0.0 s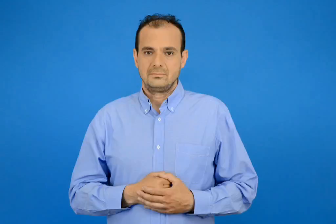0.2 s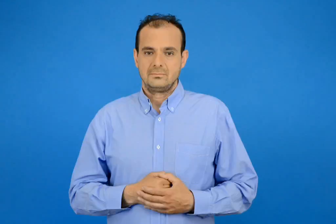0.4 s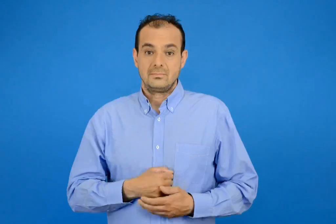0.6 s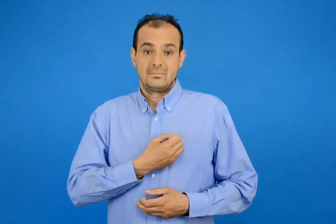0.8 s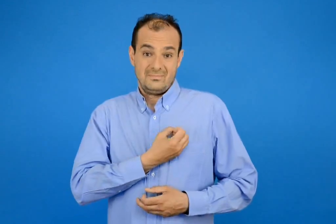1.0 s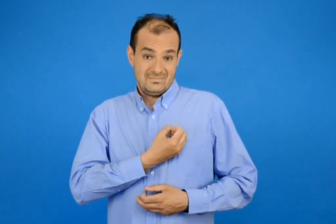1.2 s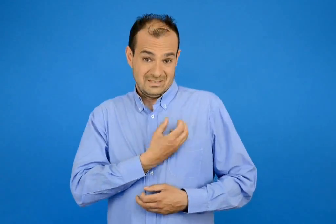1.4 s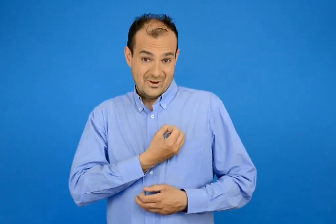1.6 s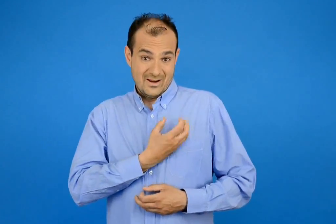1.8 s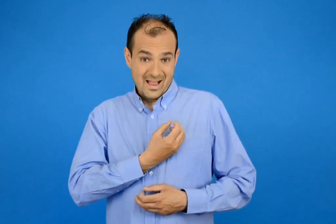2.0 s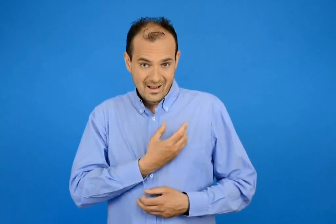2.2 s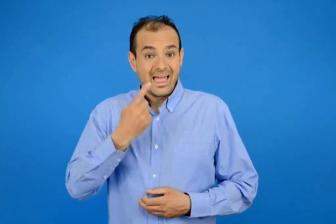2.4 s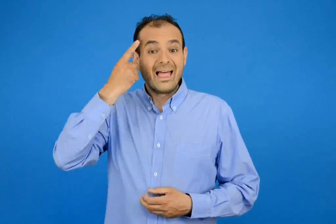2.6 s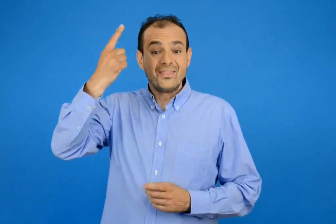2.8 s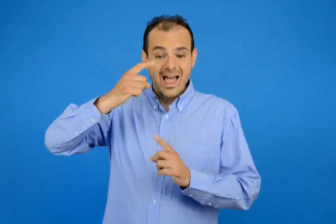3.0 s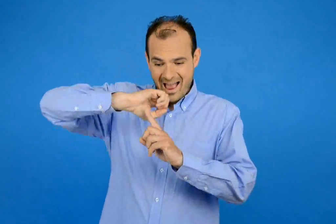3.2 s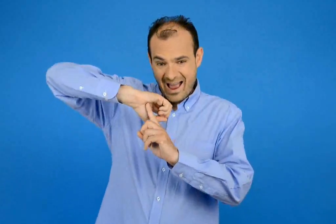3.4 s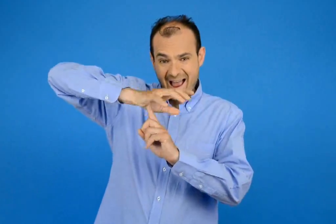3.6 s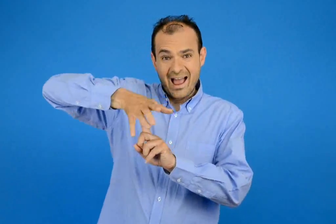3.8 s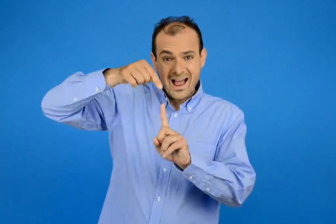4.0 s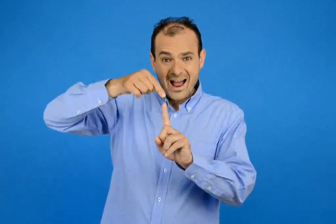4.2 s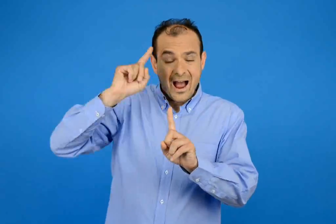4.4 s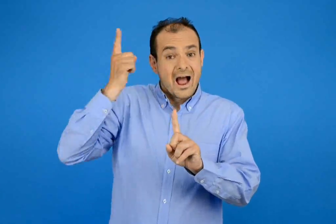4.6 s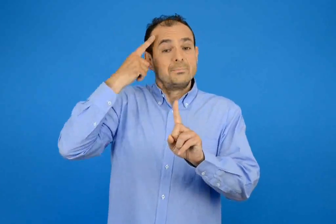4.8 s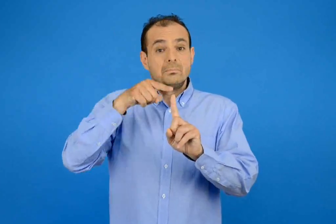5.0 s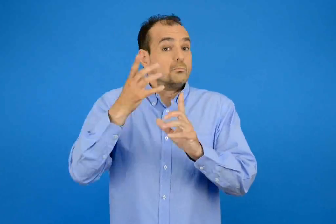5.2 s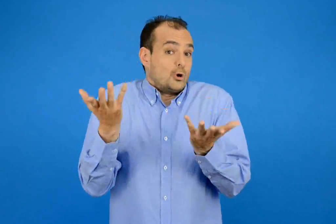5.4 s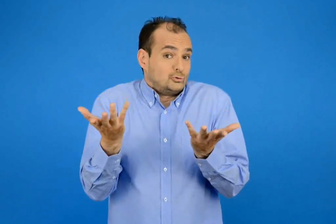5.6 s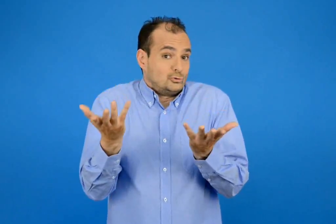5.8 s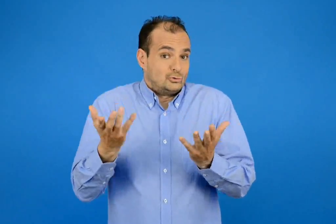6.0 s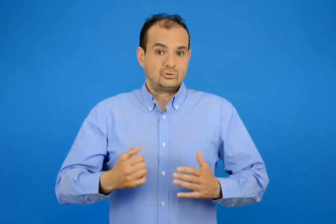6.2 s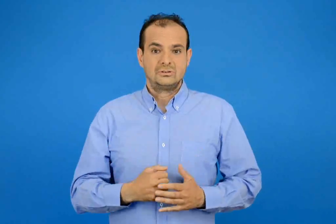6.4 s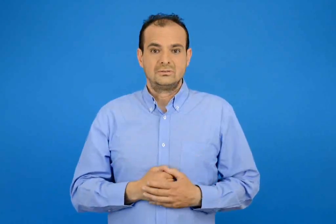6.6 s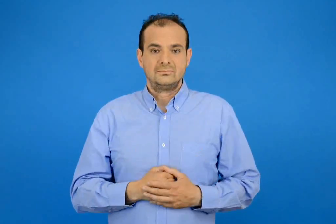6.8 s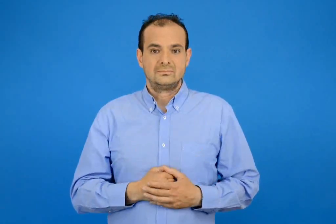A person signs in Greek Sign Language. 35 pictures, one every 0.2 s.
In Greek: πως ήρθε στον κυρ νικολά η ιδέα για το γαϊτανάκι ;
